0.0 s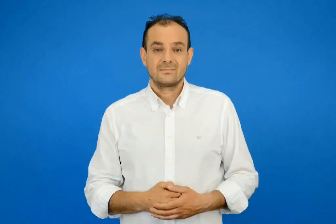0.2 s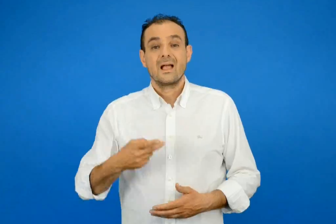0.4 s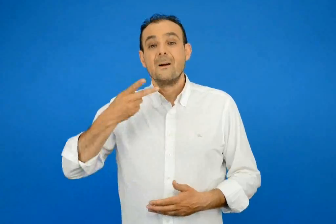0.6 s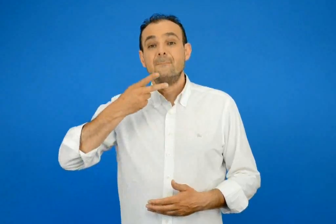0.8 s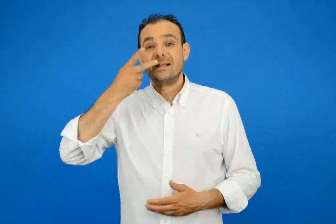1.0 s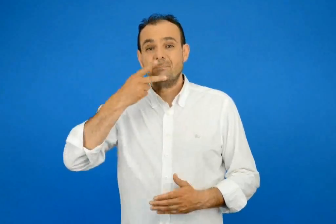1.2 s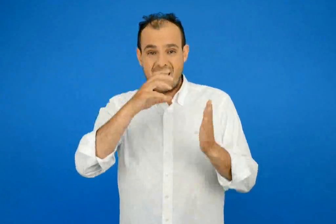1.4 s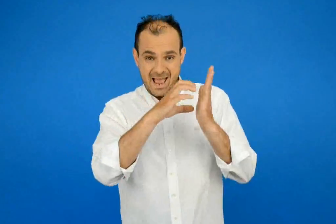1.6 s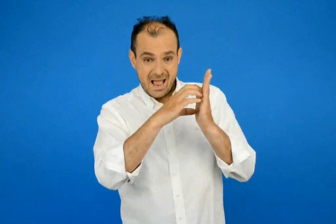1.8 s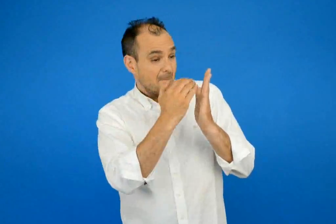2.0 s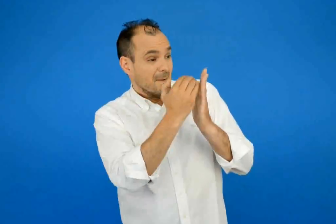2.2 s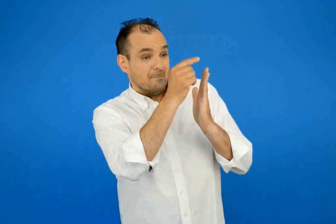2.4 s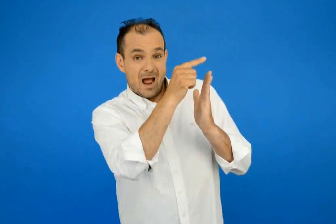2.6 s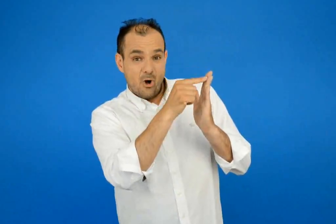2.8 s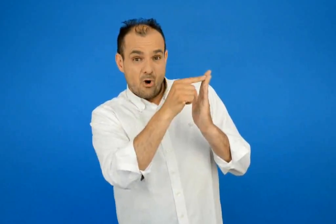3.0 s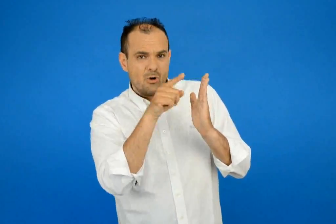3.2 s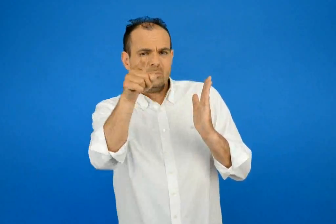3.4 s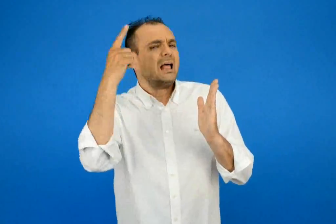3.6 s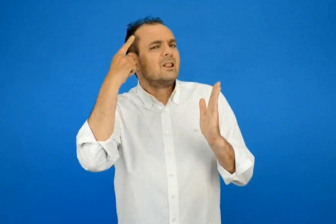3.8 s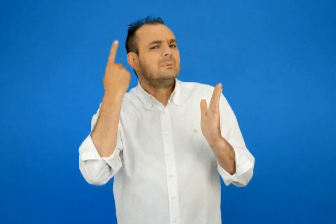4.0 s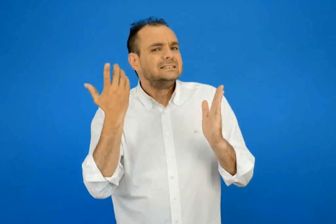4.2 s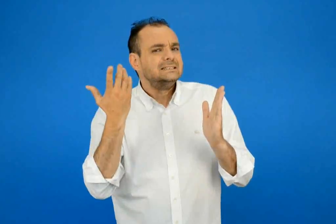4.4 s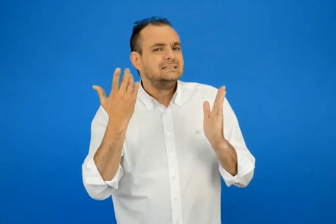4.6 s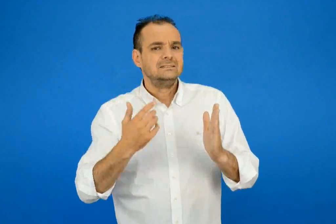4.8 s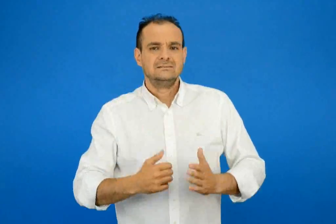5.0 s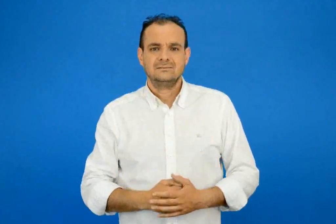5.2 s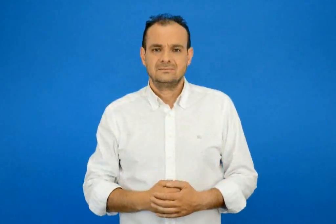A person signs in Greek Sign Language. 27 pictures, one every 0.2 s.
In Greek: τι νομίζεις ότι είναι το παραπάνω ποίημα ;
